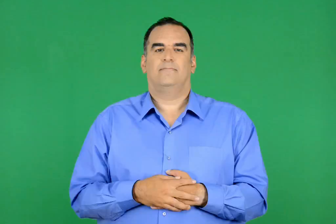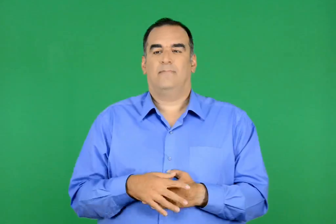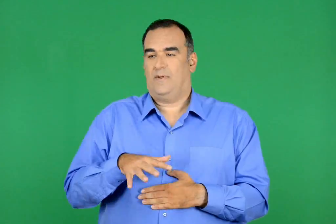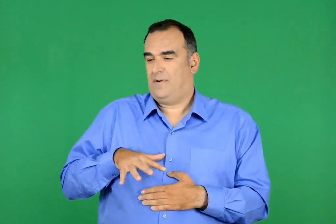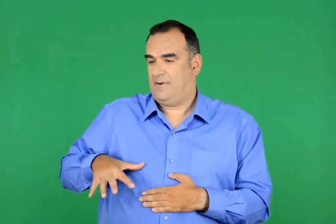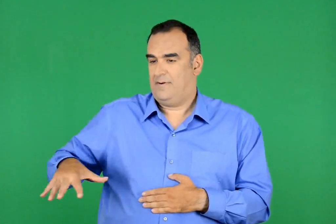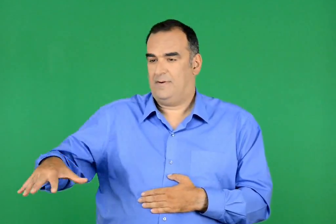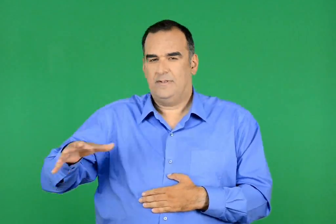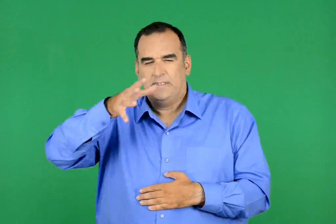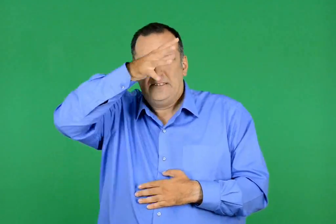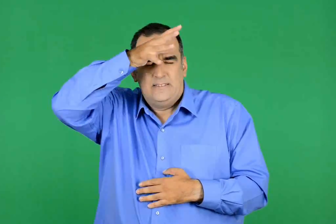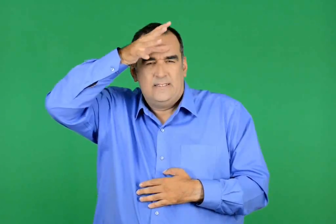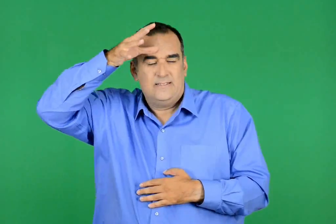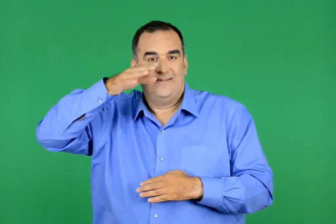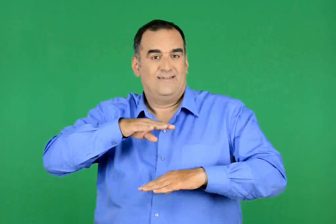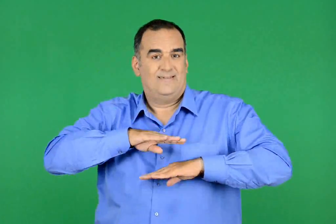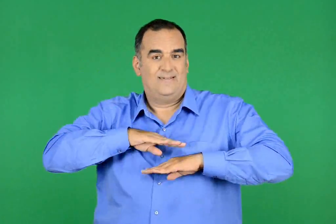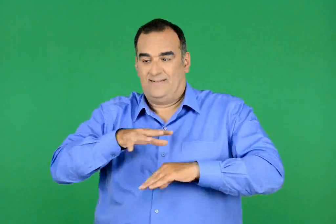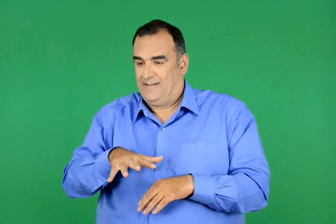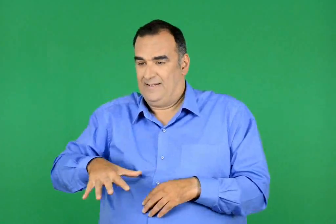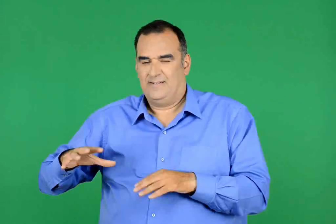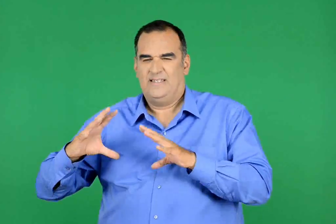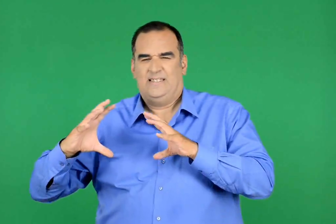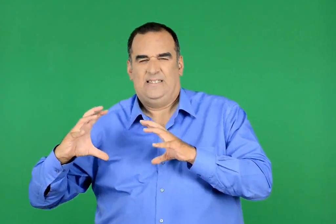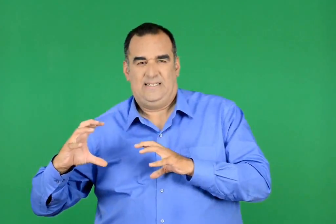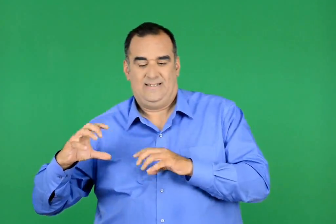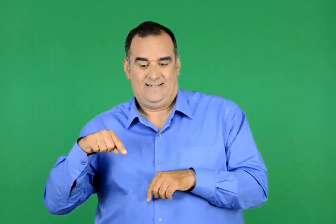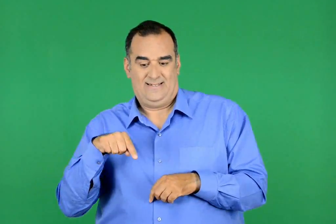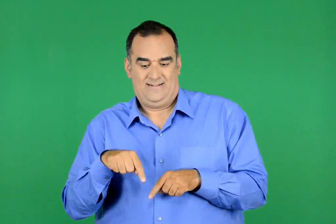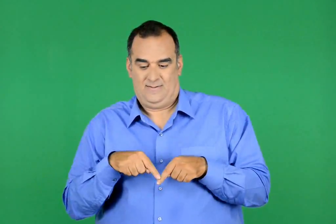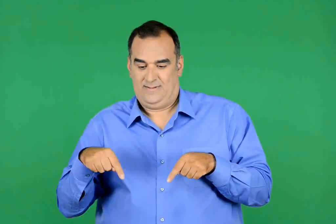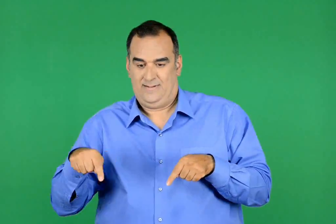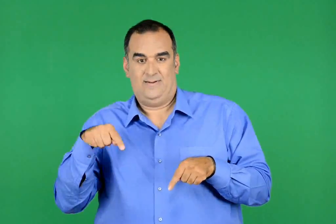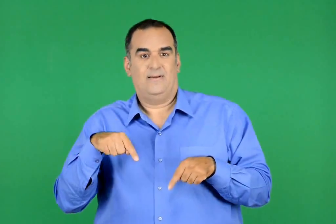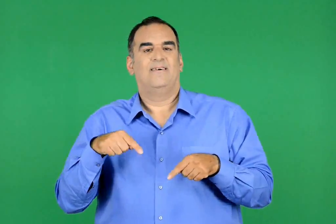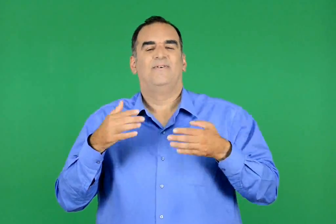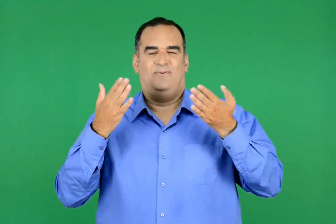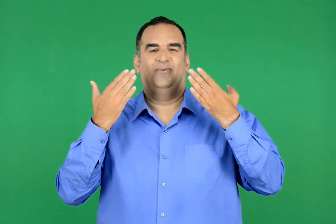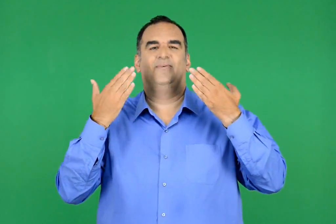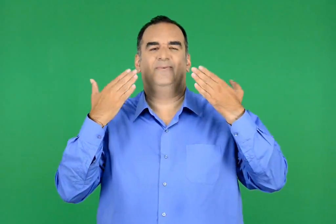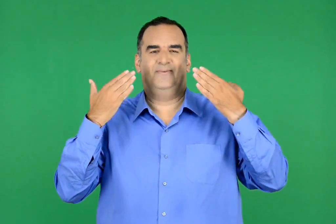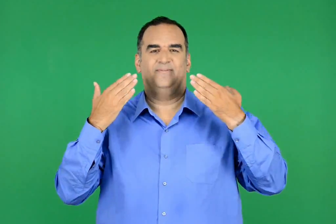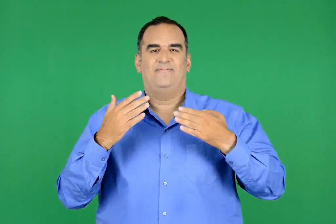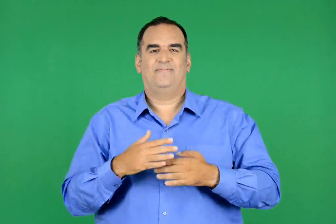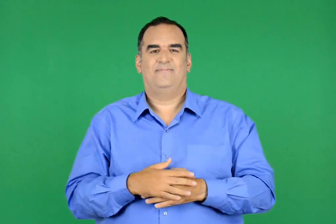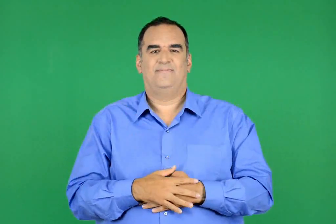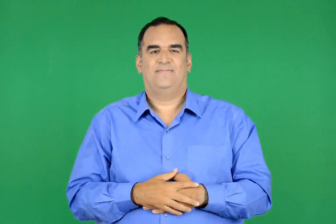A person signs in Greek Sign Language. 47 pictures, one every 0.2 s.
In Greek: ήταν µαι παραδεισένια γωνιά µέσα στη ζέστη και την ξεραΐλα του στρατοπέδου
